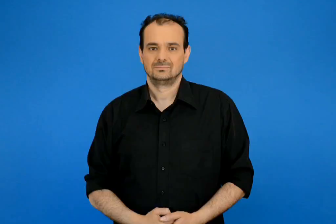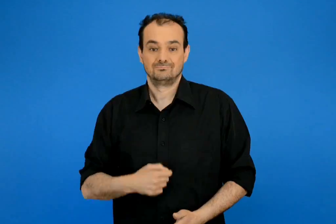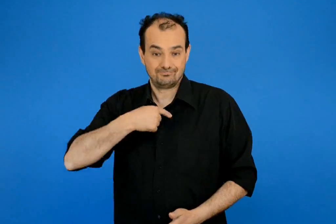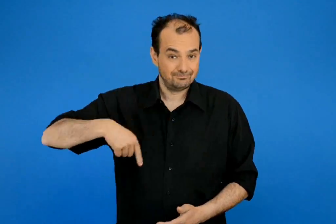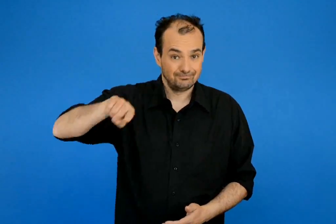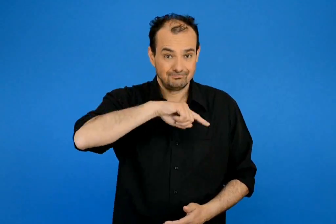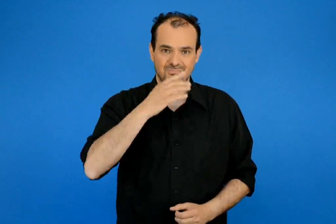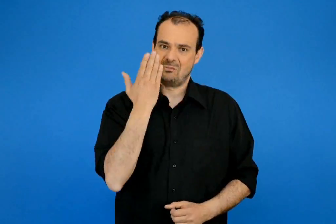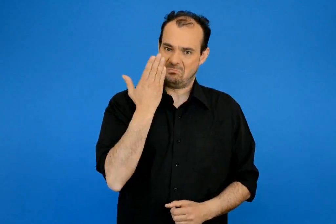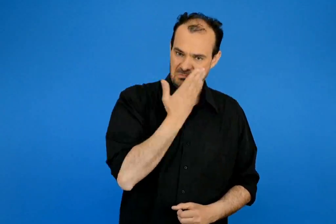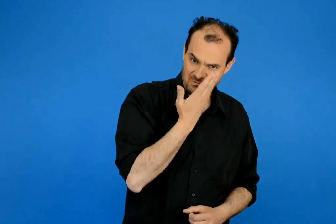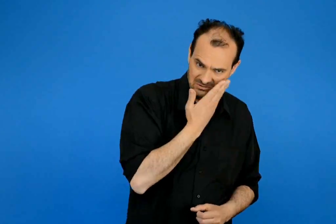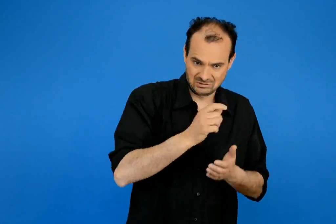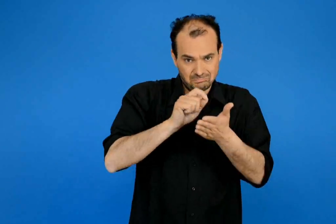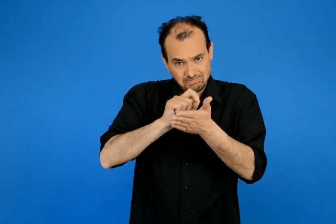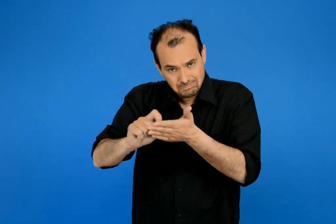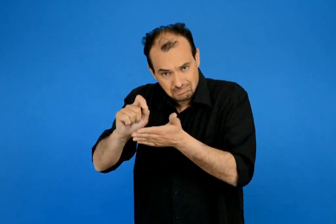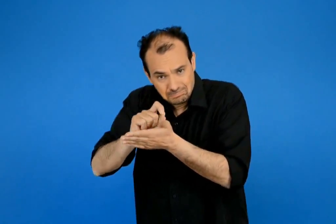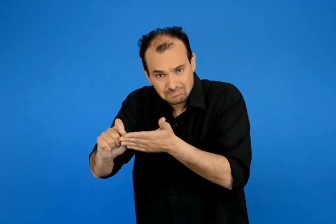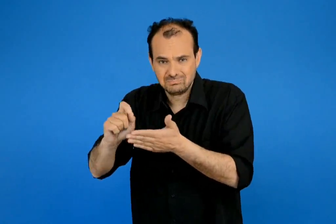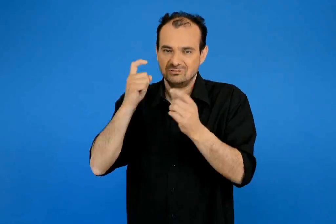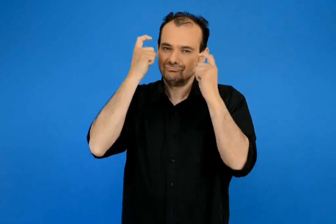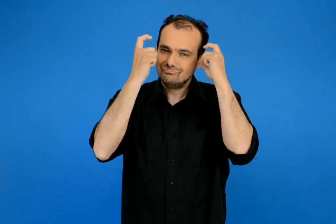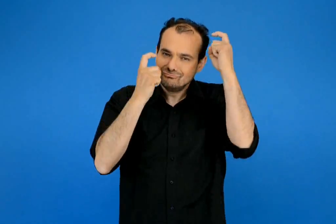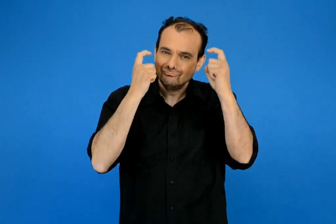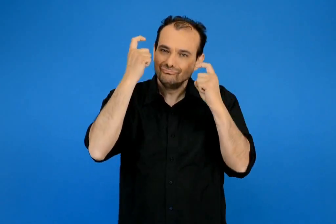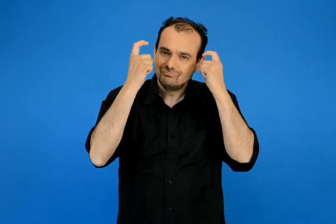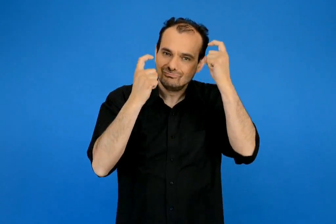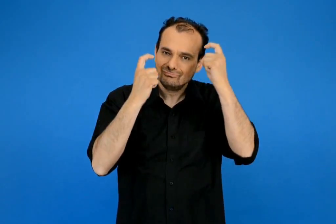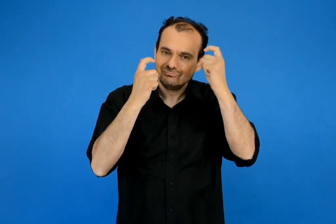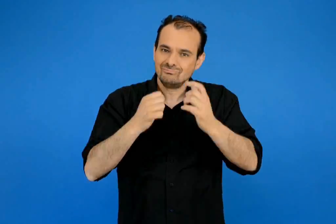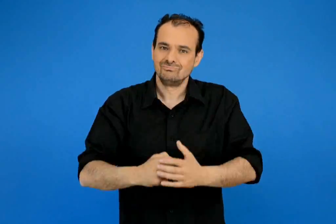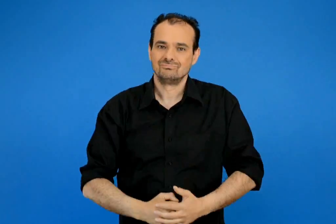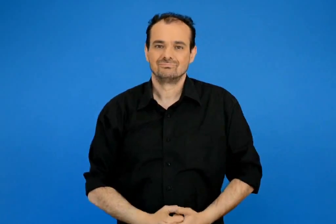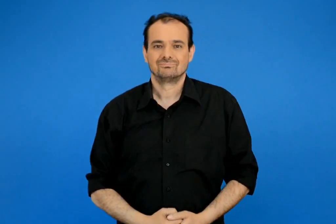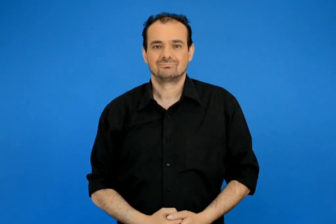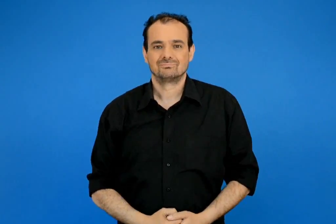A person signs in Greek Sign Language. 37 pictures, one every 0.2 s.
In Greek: διαβάζουμε γράφουμε σκεφτόμαστε
